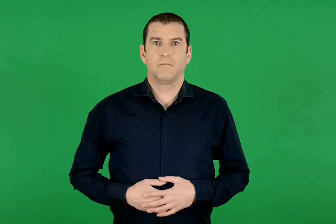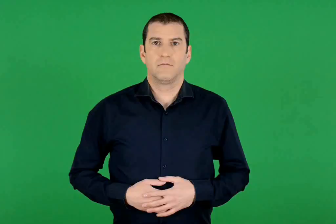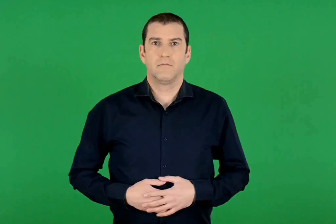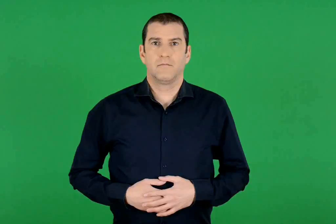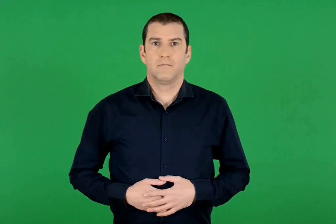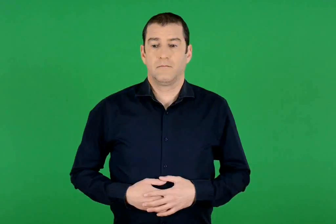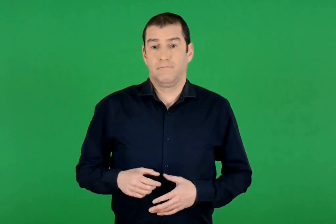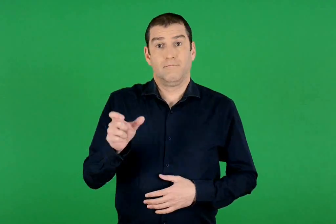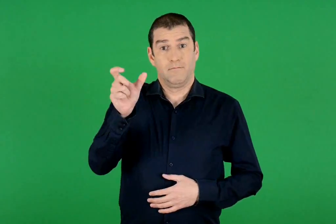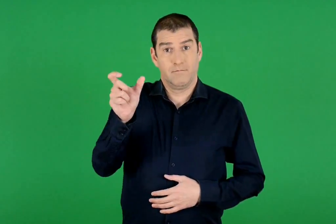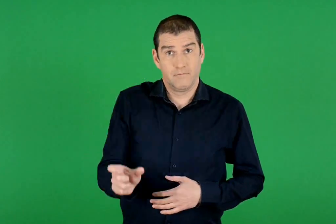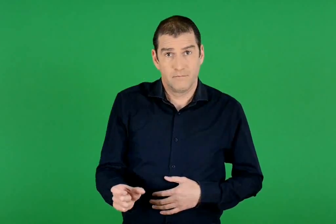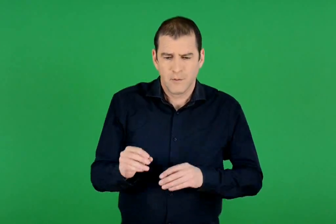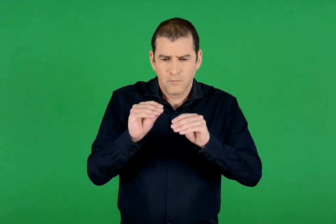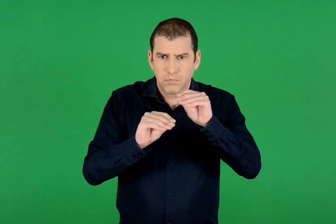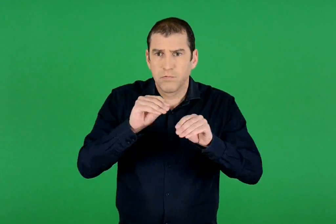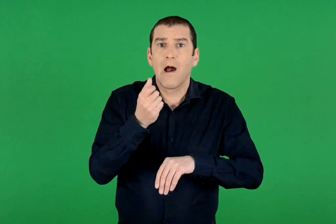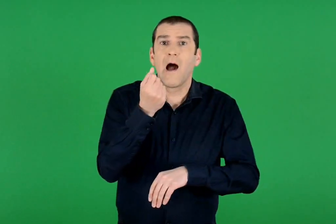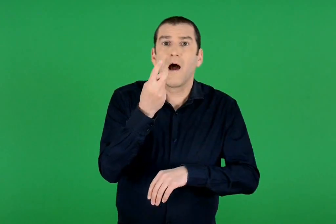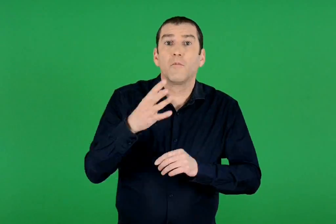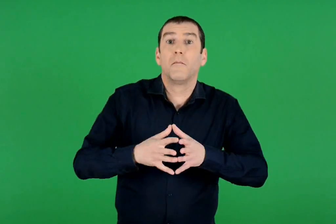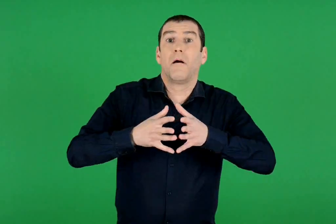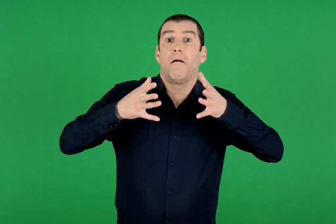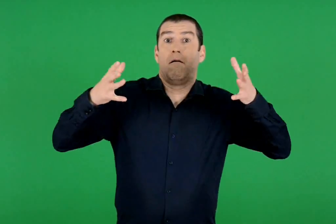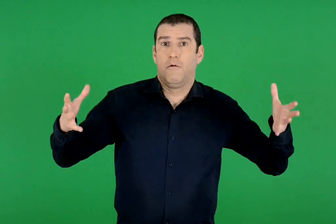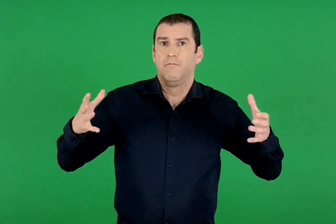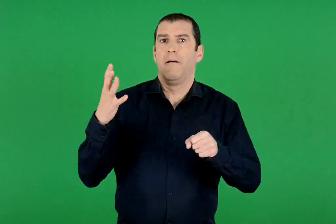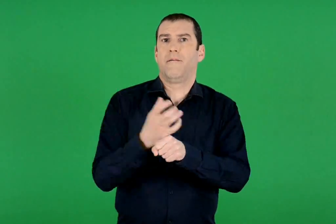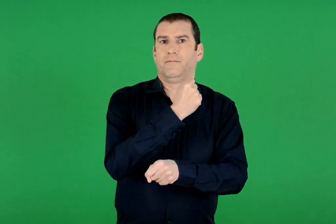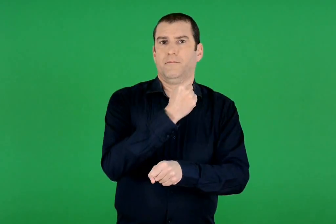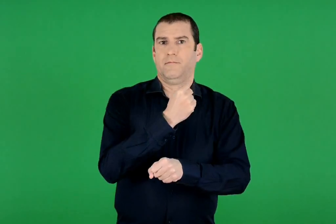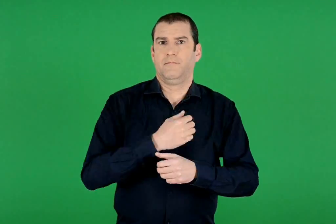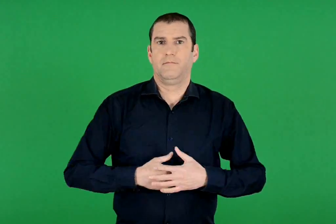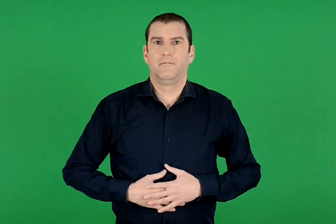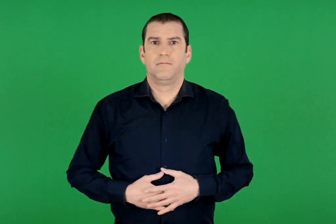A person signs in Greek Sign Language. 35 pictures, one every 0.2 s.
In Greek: νικητής είναι αυτός που έχει σχηματίσει τον μεγαλύτερο αριθμό
